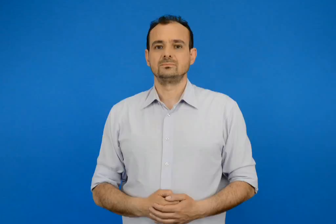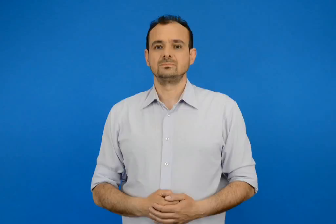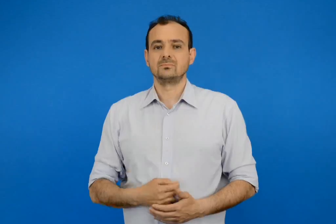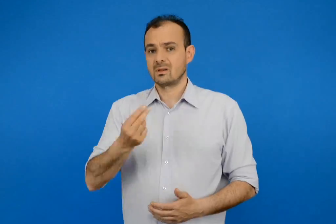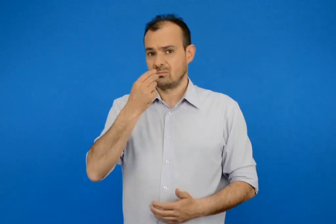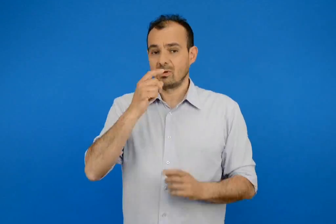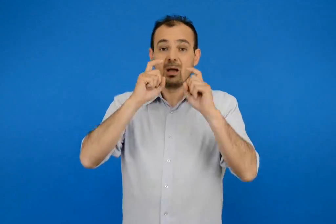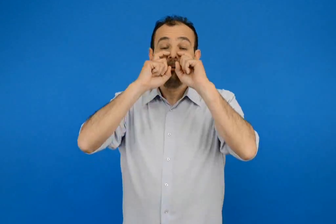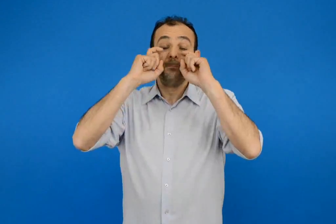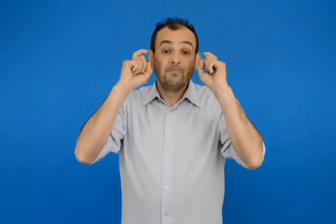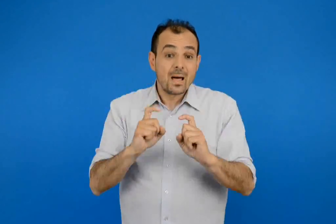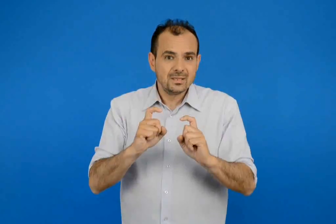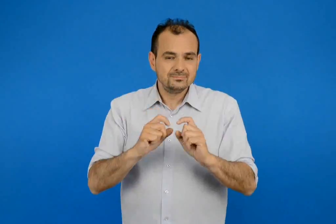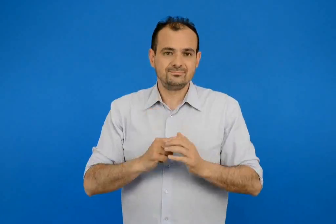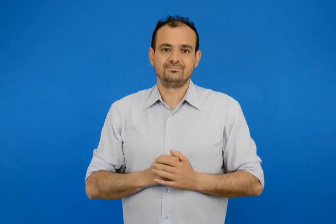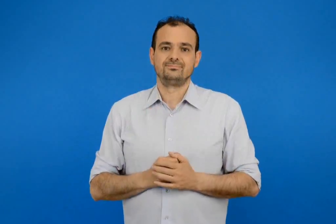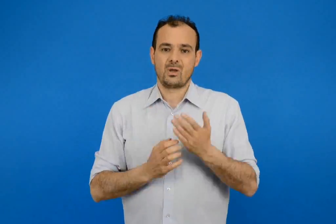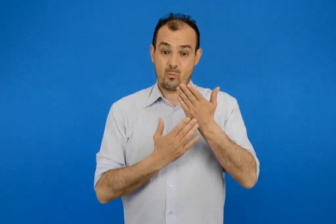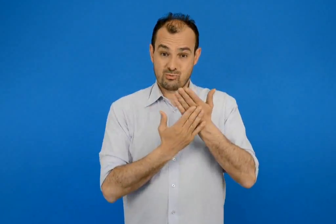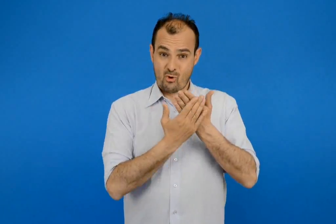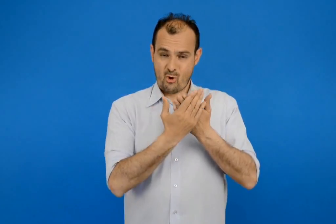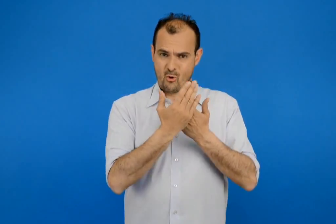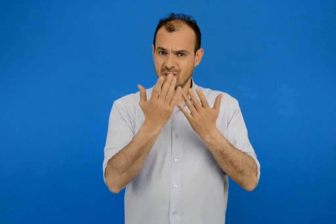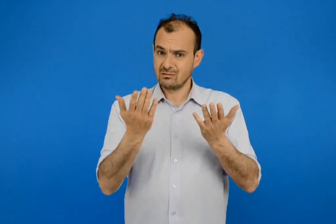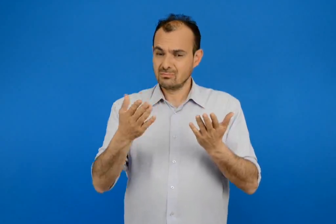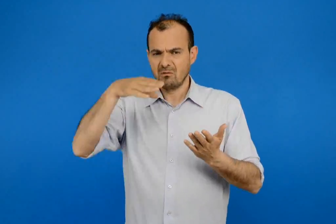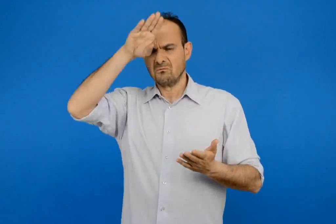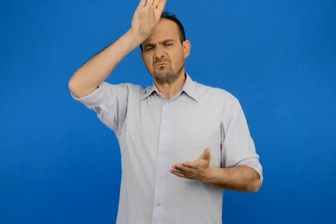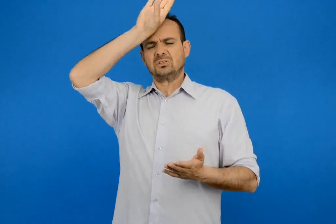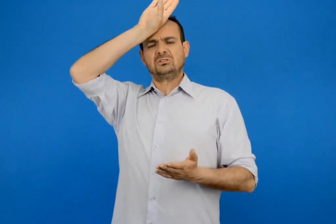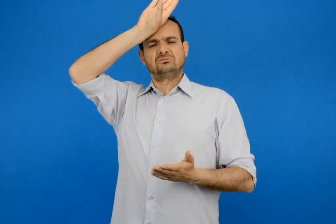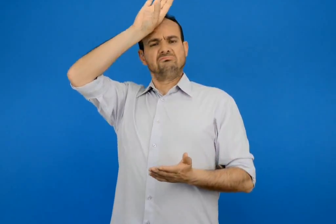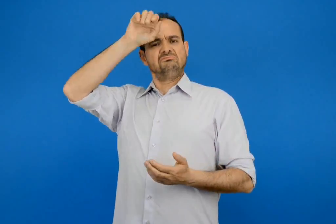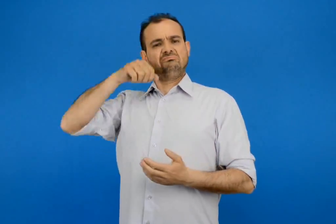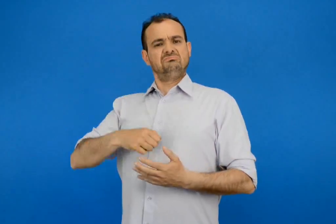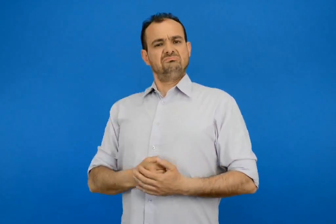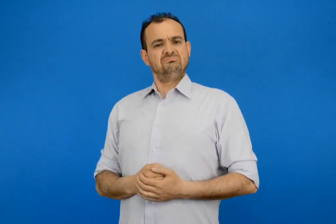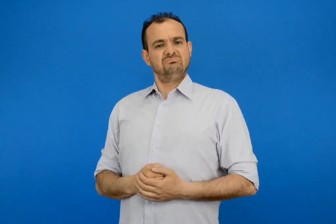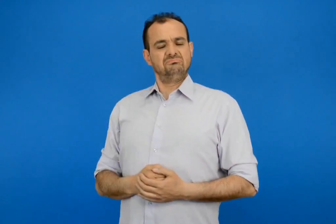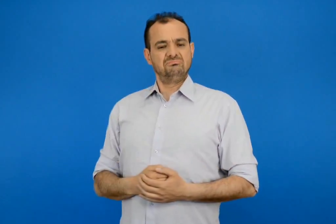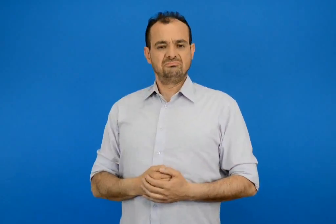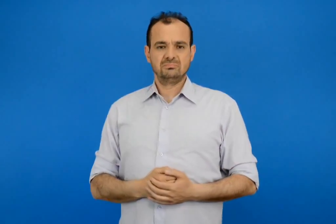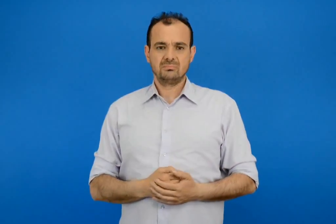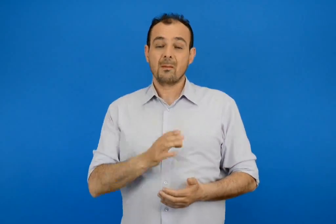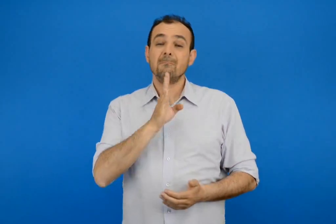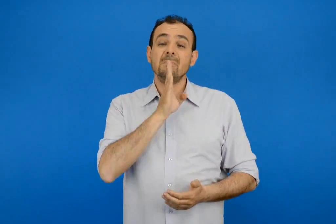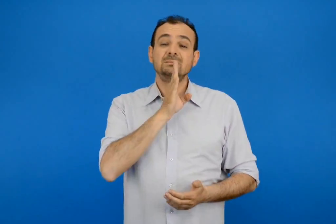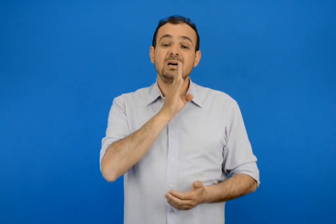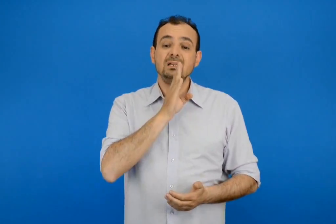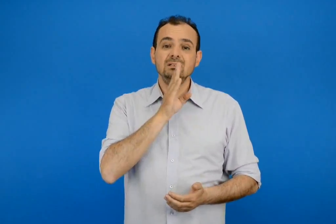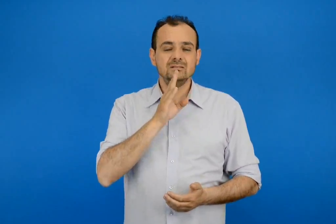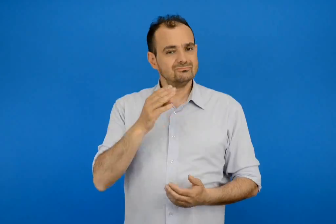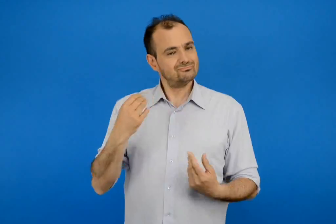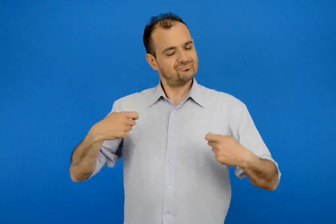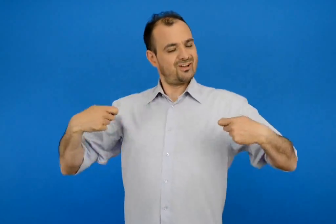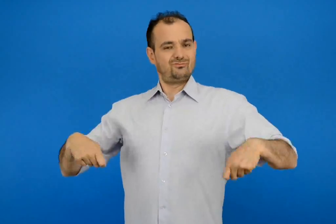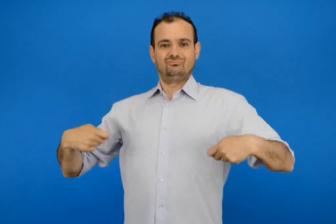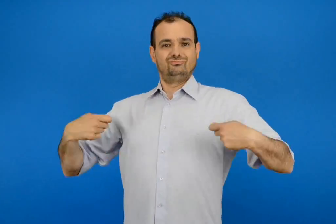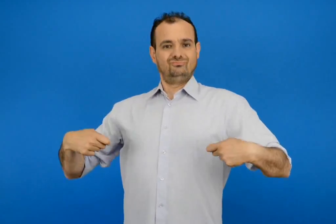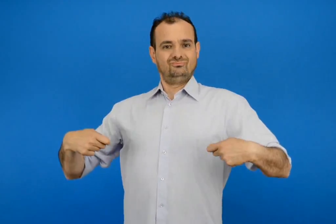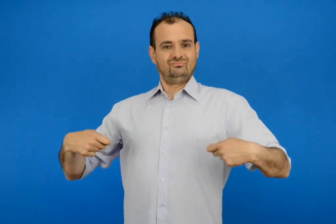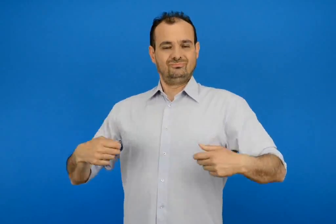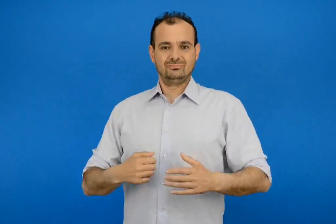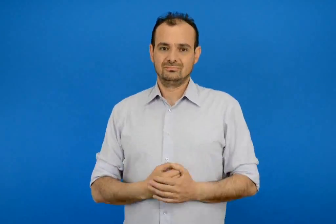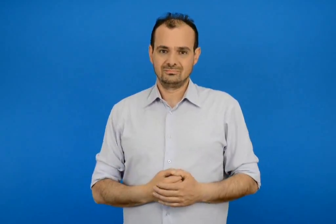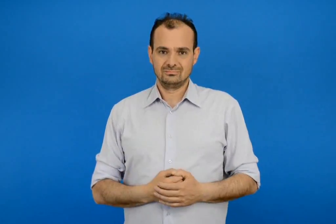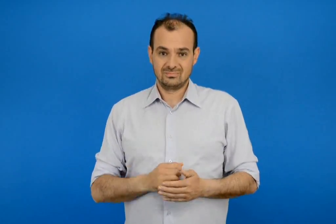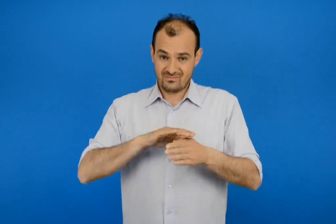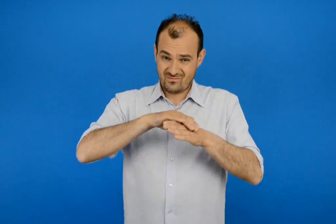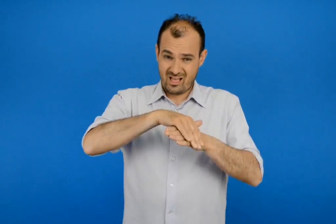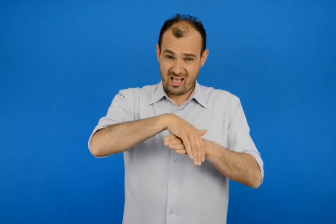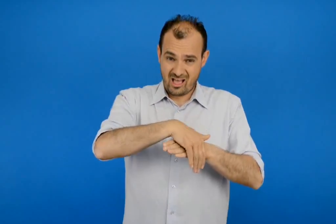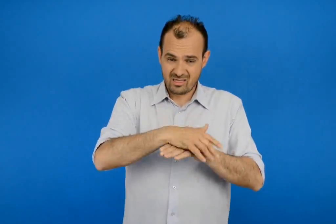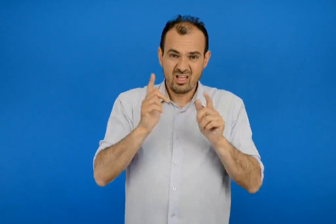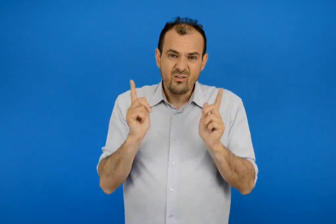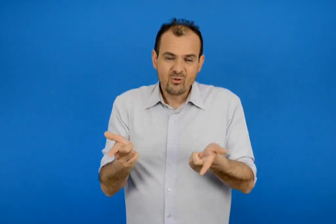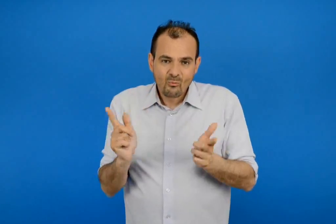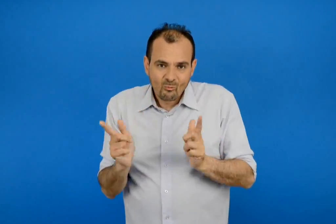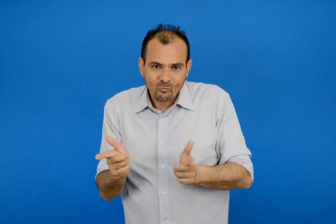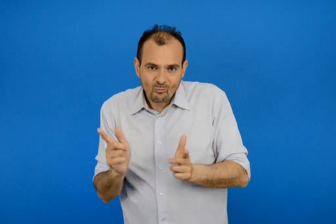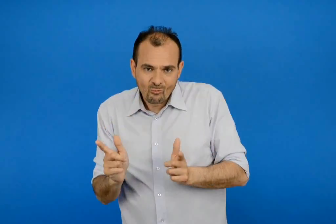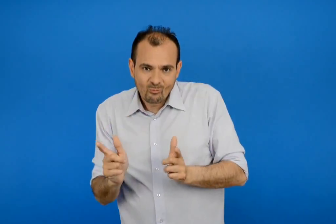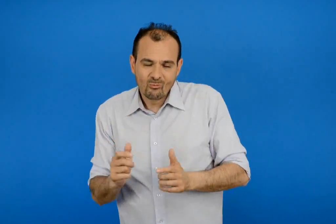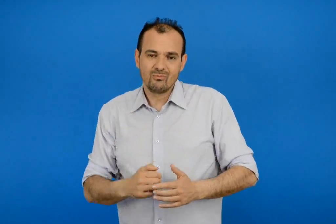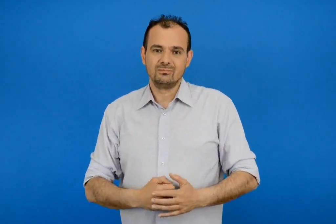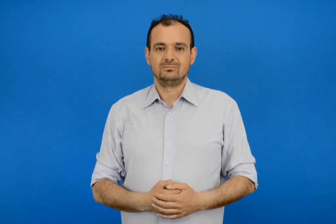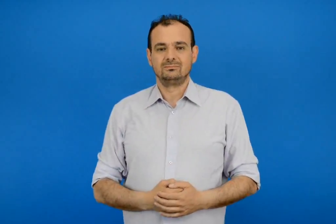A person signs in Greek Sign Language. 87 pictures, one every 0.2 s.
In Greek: πρέπει να τρώμε το πρωί σαν βασιλιάδες μεσημέρι σαν άρχοντες το βραδύ σαν φτωχοί
